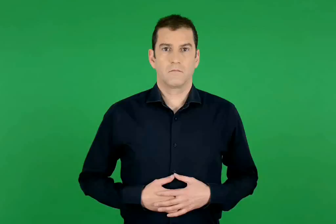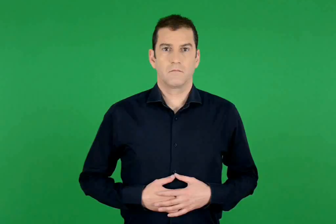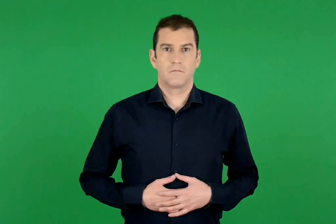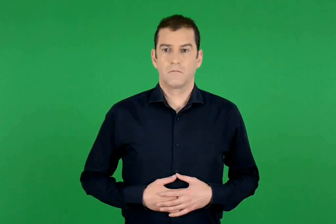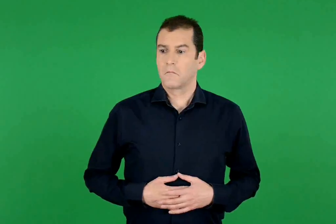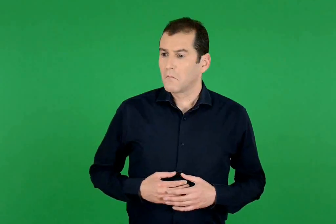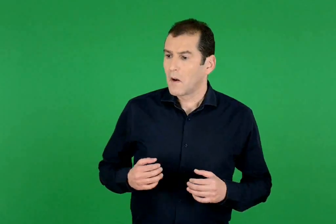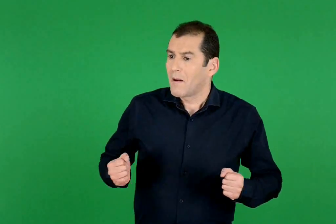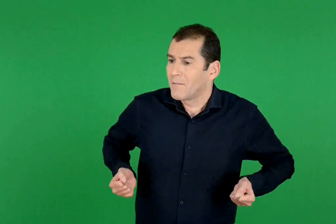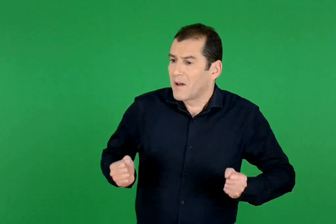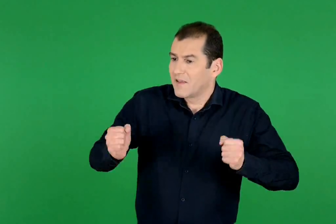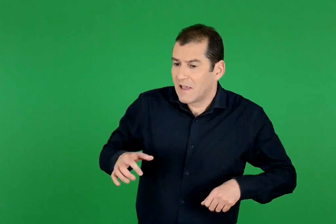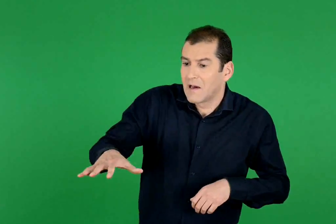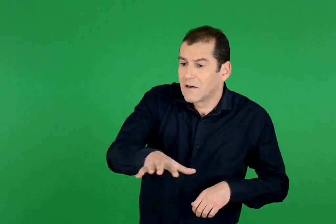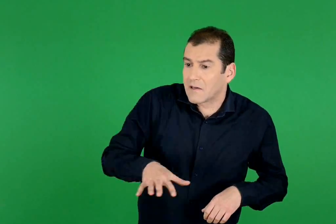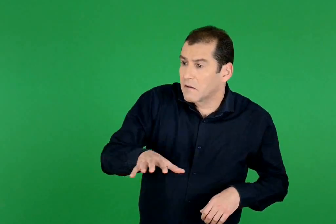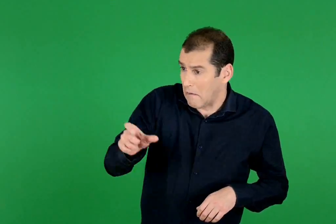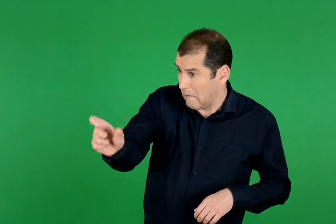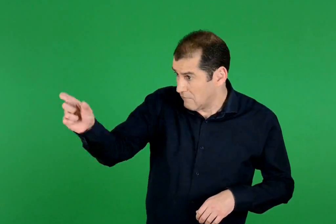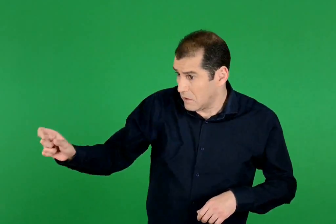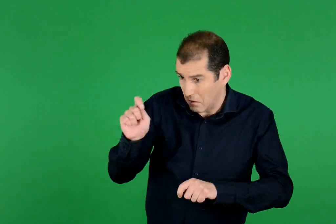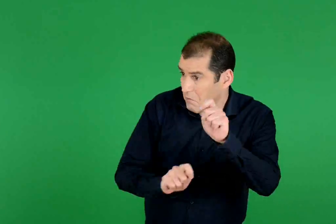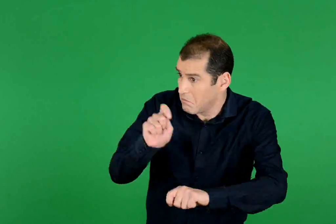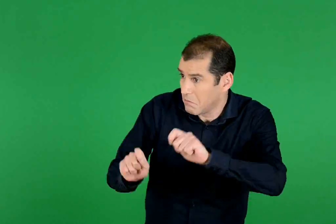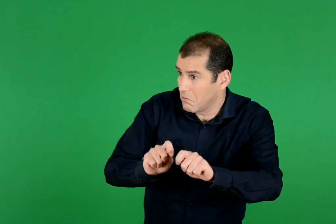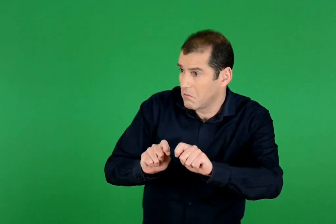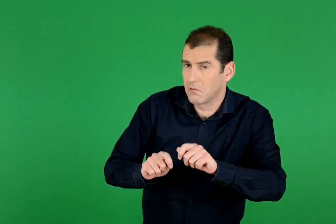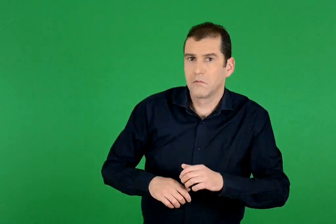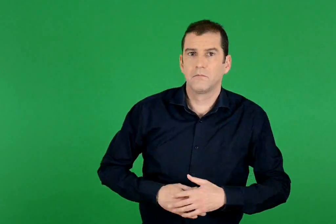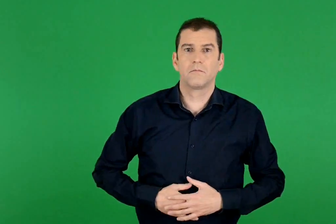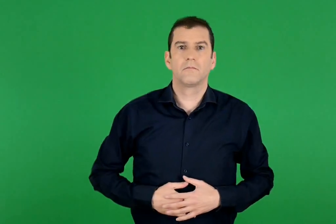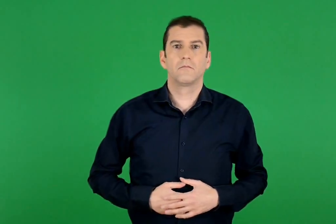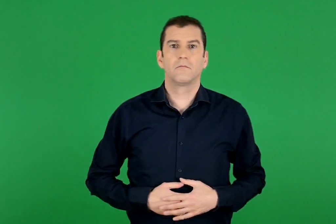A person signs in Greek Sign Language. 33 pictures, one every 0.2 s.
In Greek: αυτοί θα φτιάξουν την παιδική χαρά ;
